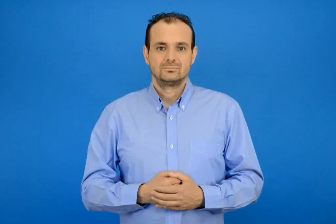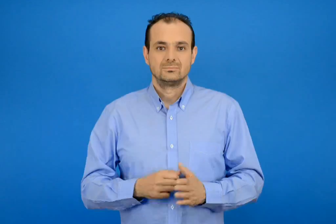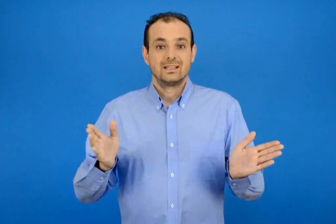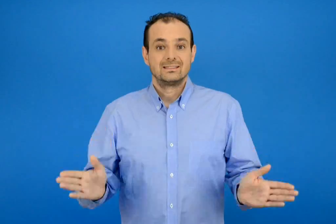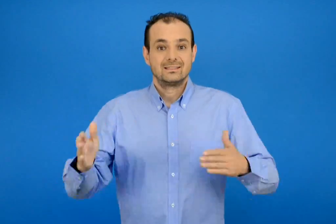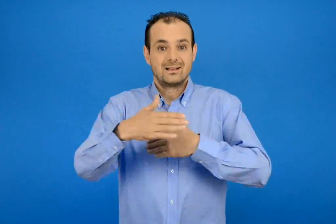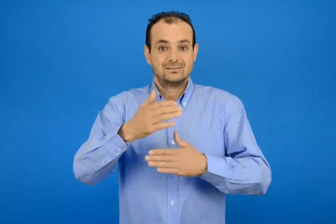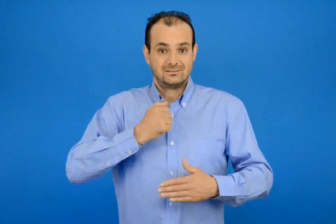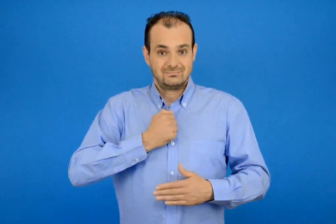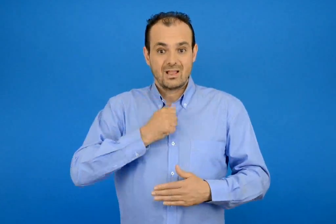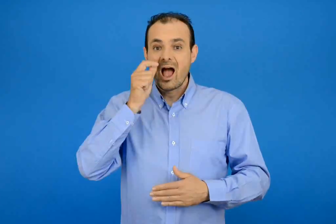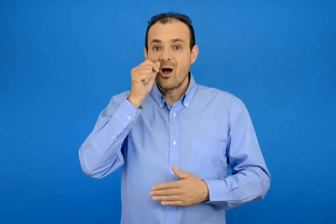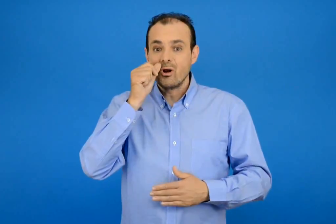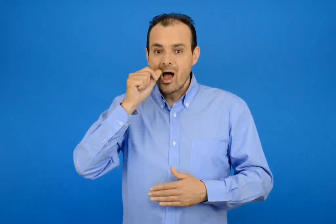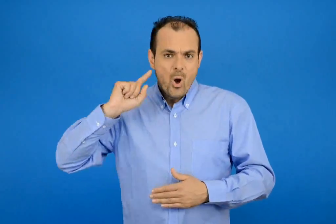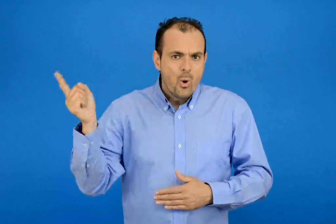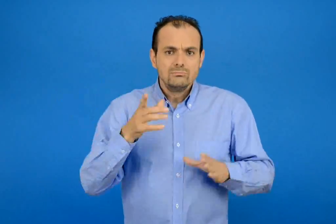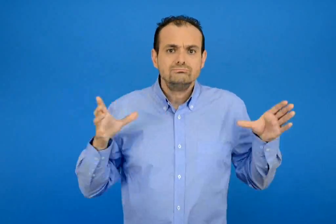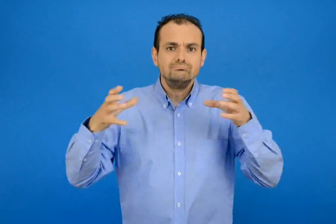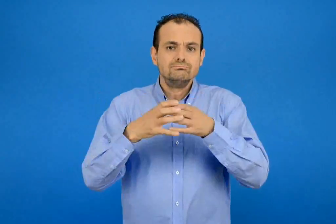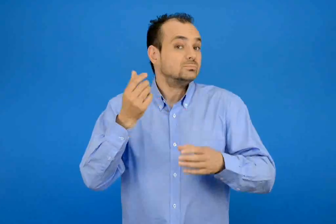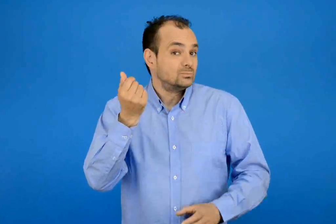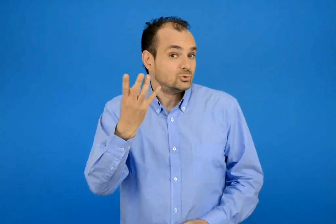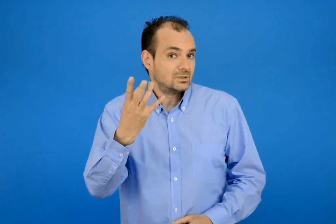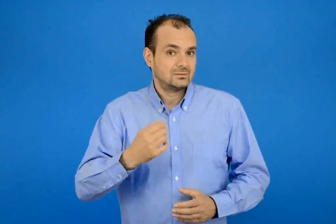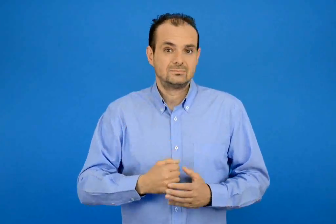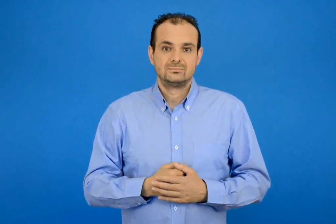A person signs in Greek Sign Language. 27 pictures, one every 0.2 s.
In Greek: πόσα είναι τα αγόρια στην τάξη μου ;
